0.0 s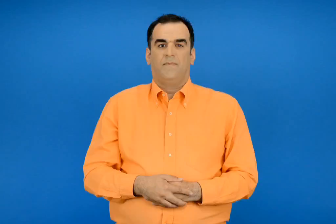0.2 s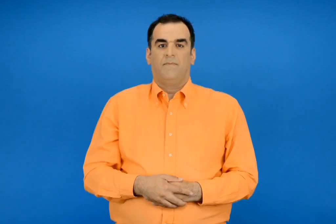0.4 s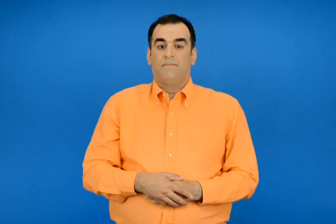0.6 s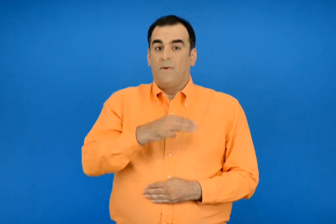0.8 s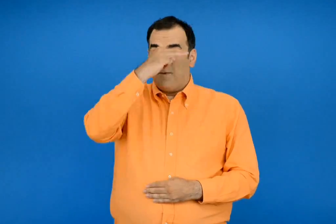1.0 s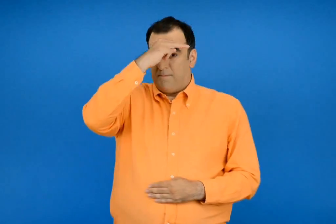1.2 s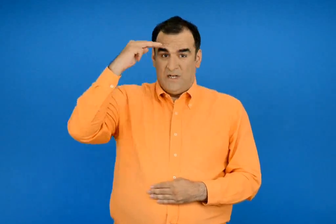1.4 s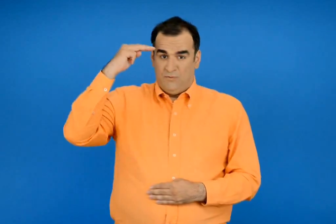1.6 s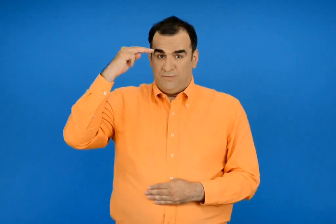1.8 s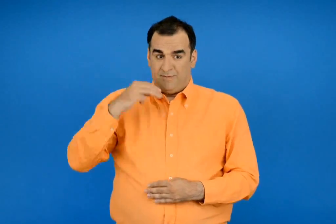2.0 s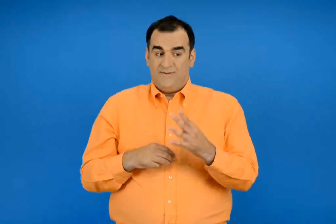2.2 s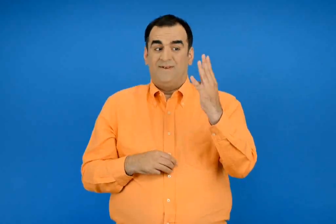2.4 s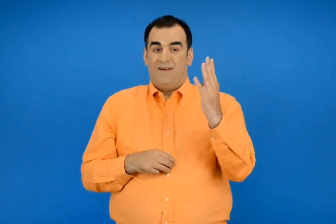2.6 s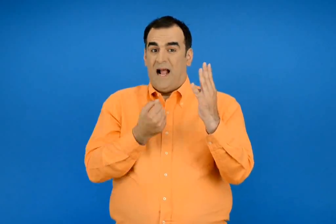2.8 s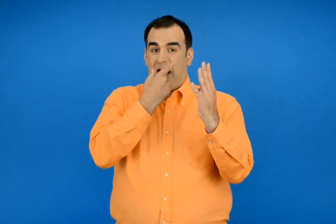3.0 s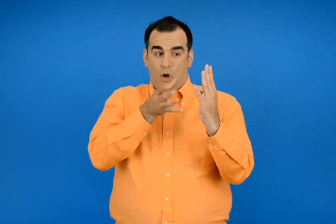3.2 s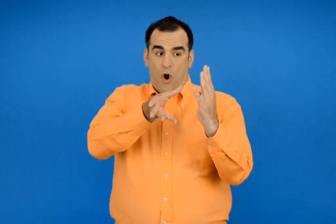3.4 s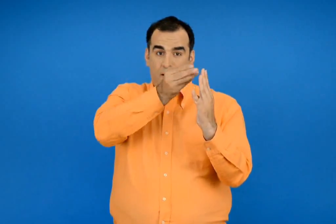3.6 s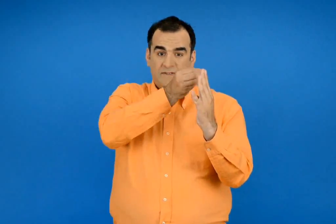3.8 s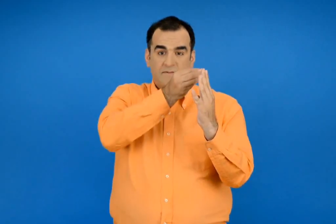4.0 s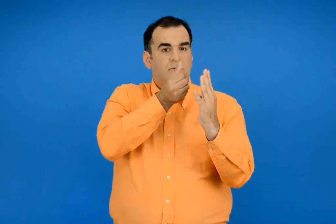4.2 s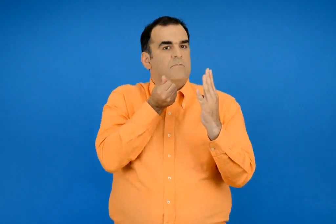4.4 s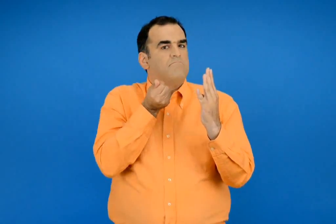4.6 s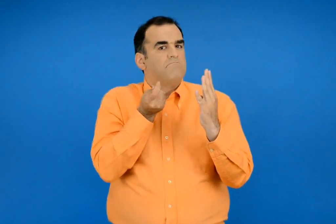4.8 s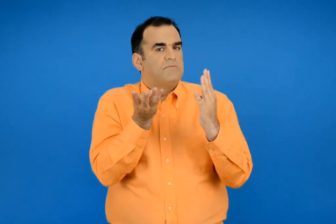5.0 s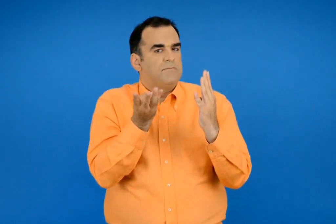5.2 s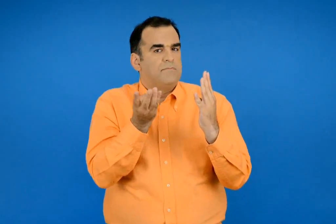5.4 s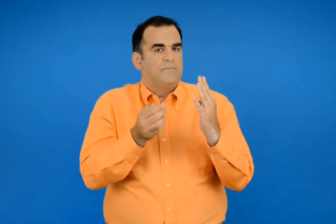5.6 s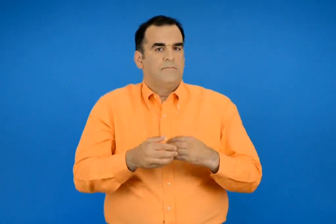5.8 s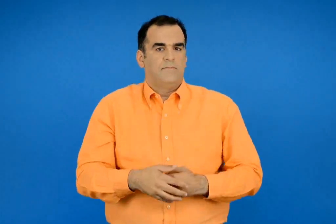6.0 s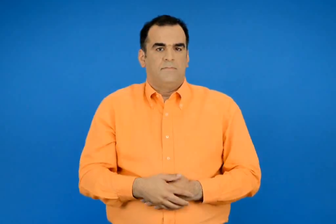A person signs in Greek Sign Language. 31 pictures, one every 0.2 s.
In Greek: πόσα χάπια θα πάρει συνολικά ο μίλτος ;
